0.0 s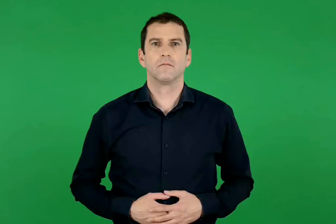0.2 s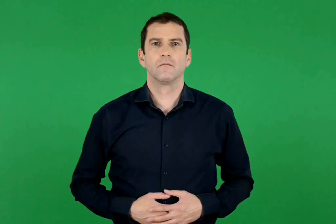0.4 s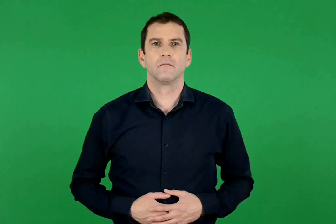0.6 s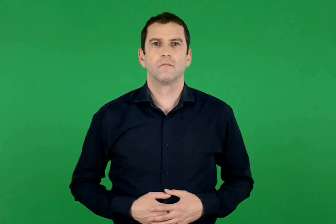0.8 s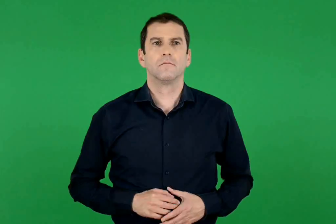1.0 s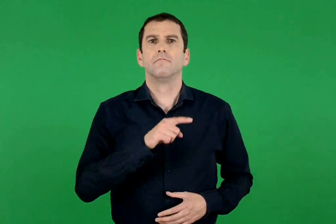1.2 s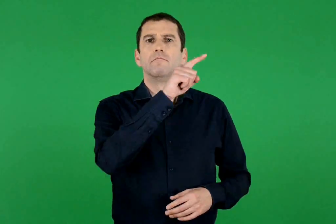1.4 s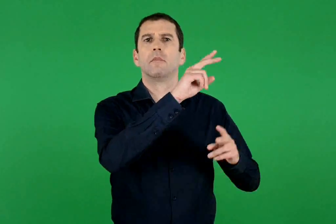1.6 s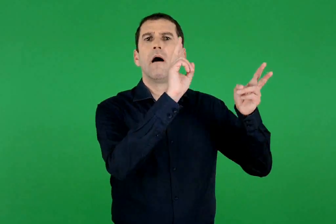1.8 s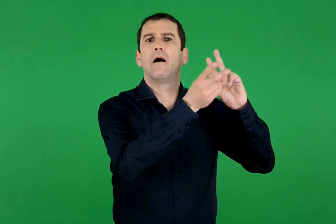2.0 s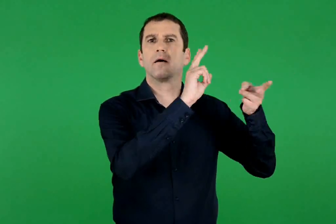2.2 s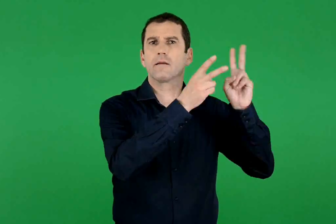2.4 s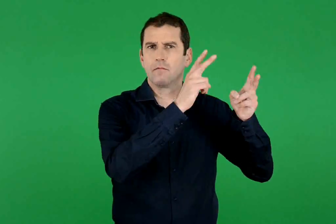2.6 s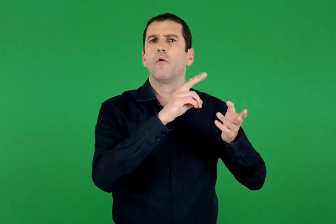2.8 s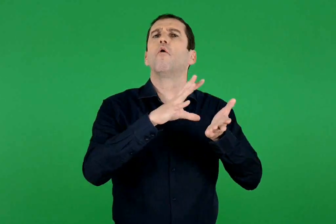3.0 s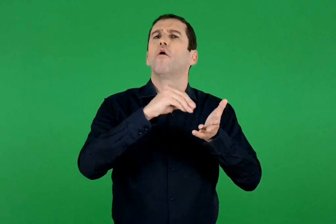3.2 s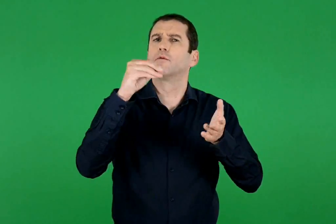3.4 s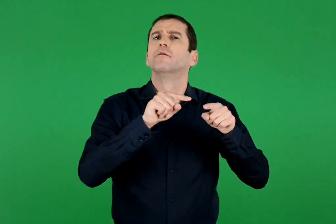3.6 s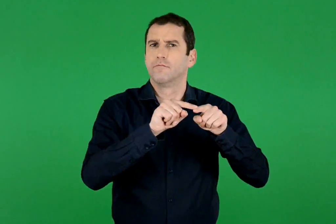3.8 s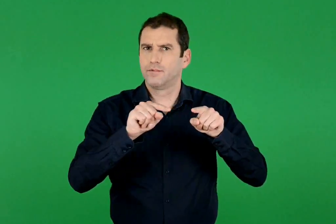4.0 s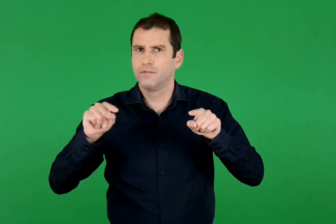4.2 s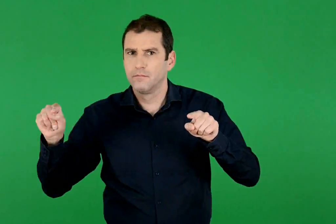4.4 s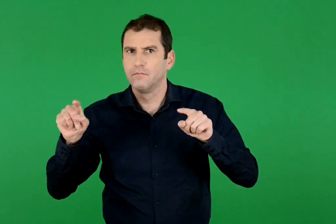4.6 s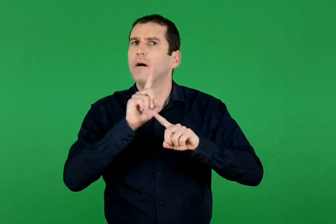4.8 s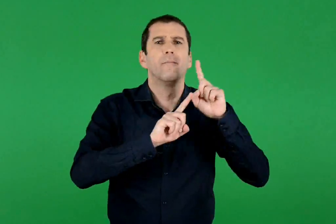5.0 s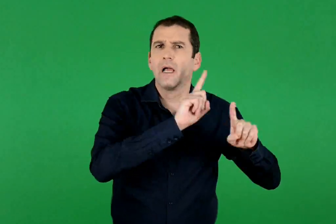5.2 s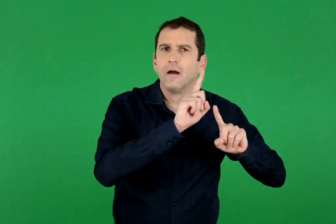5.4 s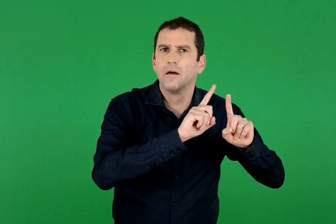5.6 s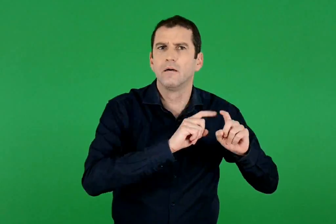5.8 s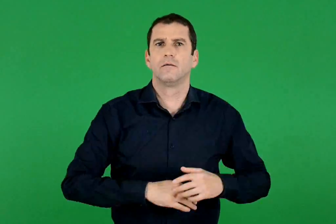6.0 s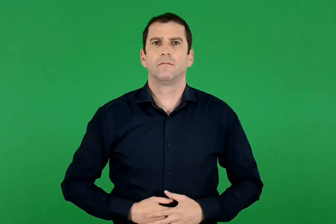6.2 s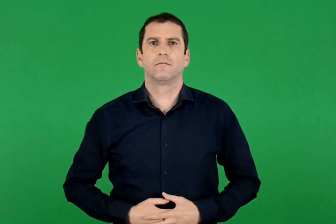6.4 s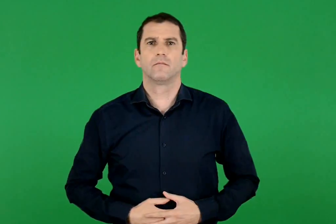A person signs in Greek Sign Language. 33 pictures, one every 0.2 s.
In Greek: στον αέρα , όπως ποια είναι ;
